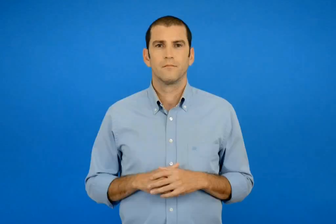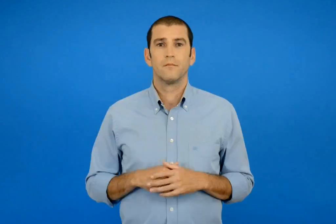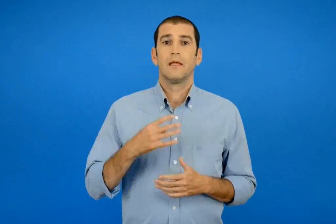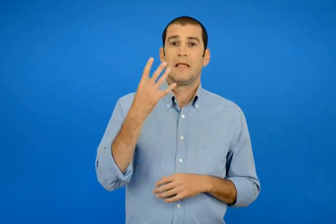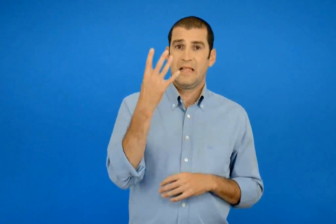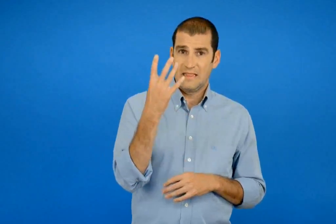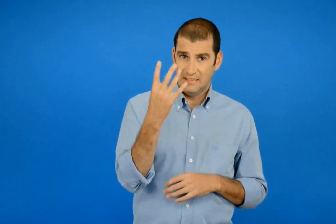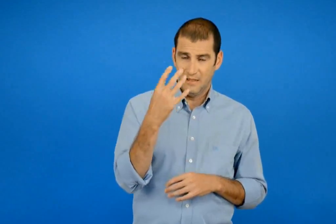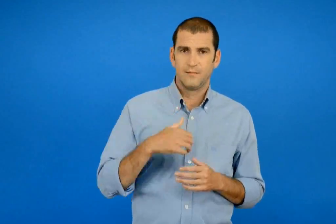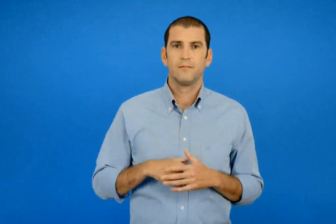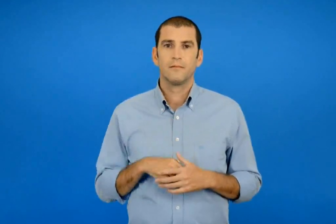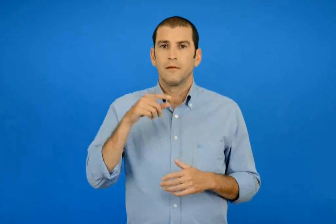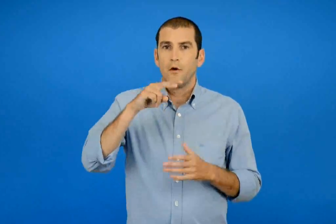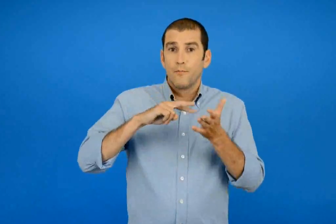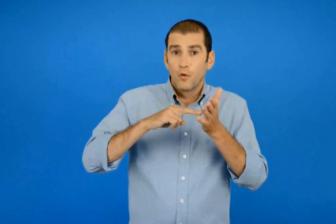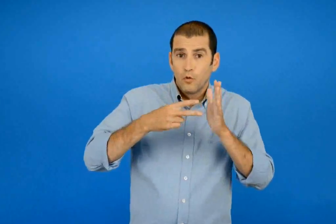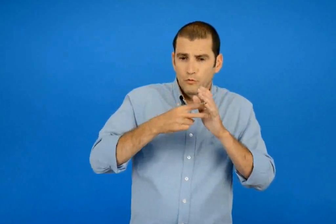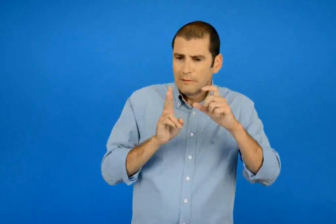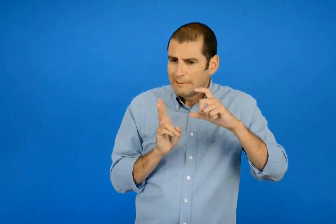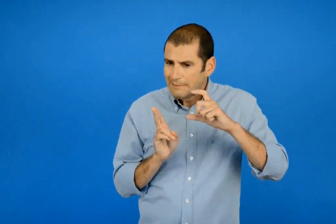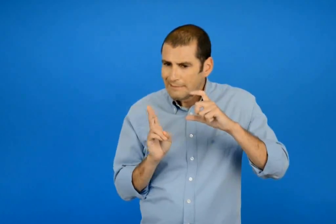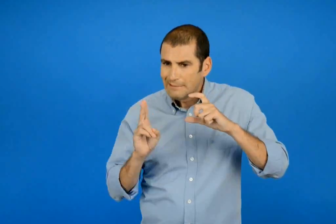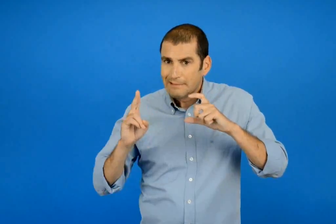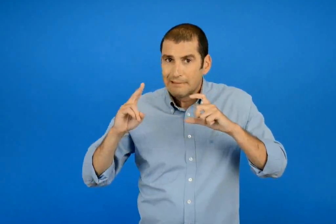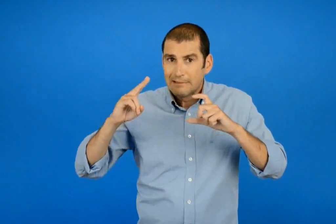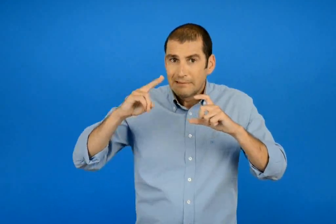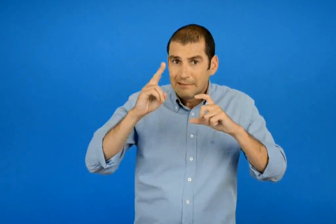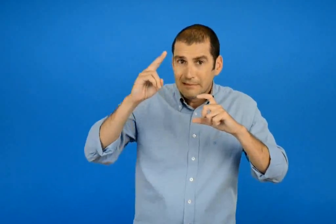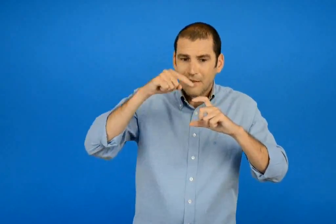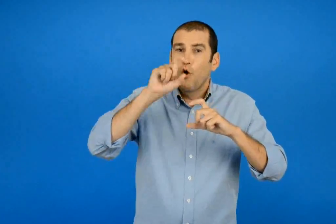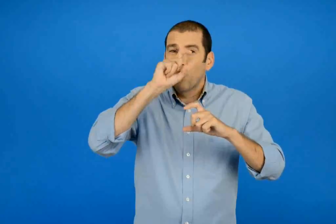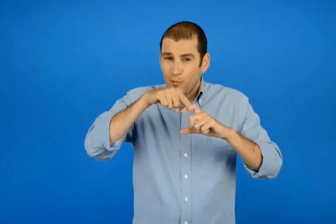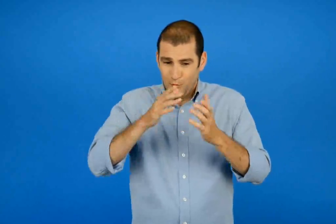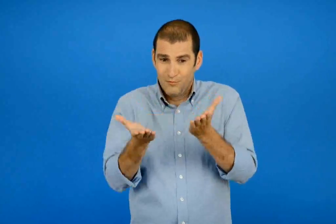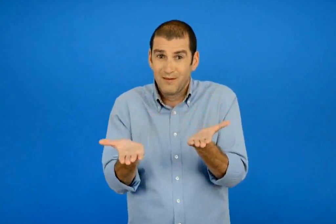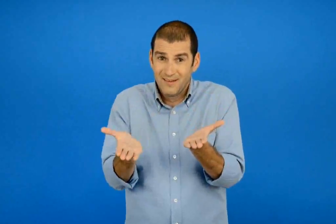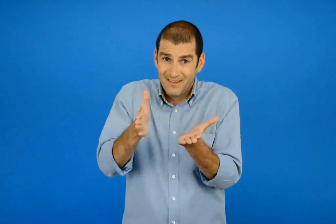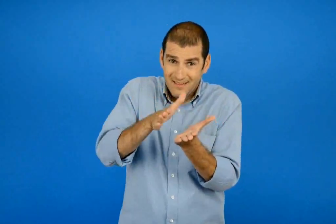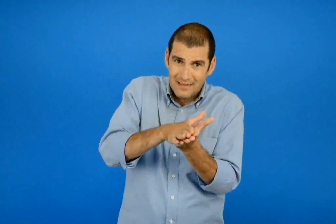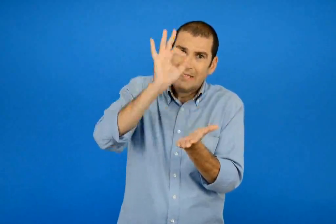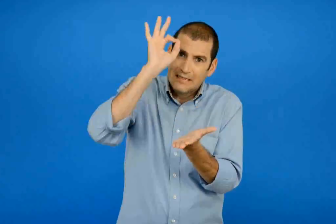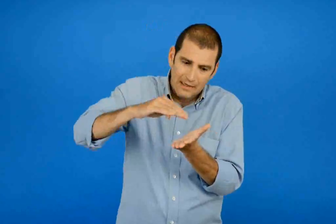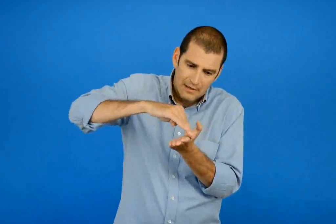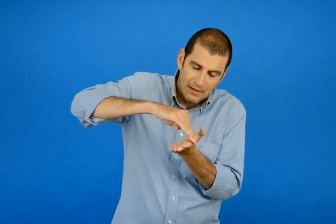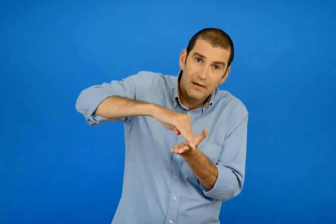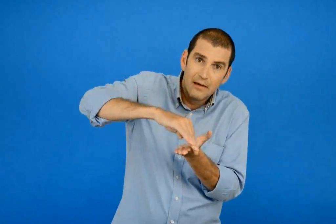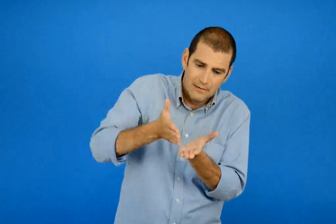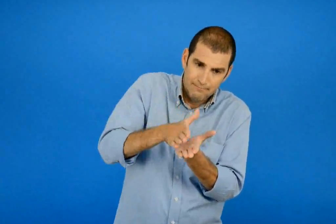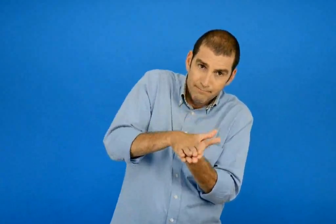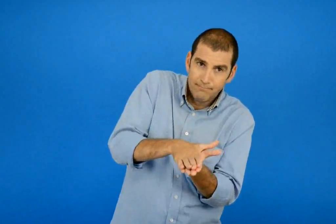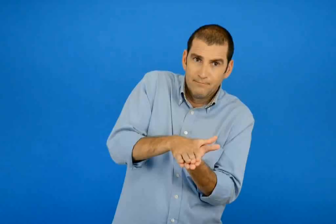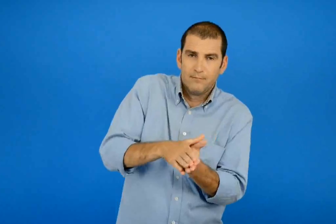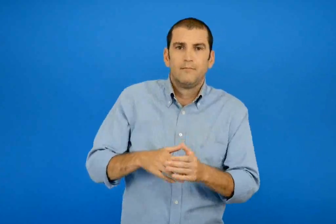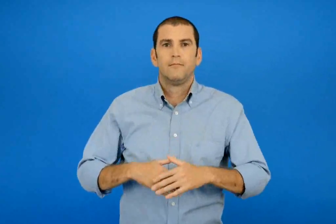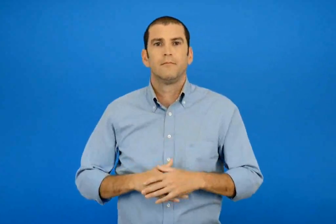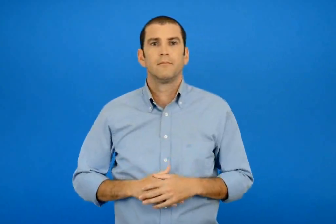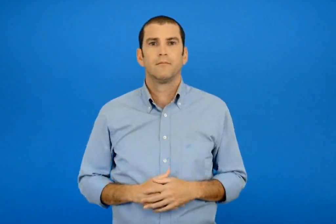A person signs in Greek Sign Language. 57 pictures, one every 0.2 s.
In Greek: 4 κόβετε προσεκτικά και τσακίζετε έτσι ώστε το κοτοπουλάκι να πέσει πάνω στο μισό ορθογώνιο
